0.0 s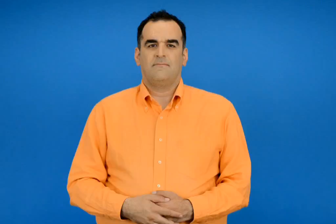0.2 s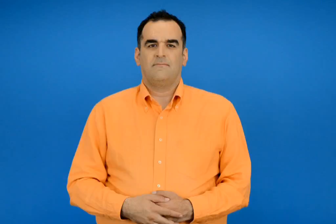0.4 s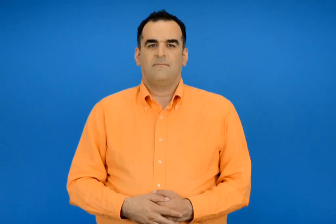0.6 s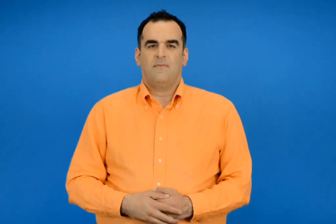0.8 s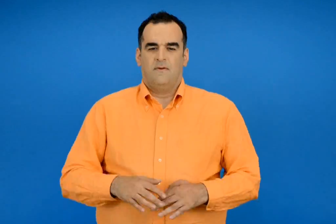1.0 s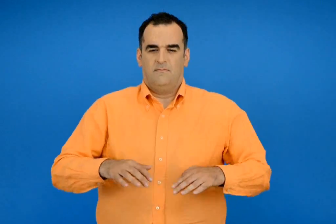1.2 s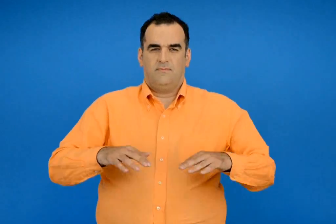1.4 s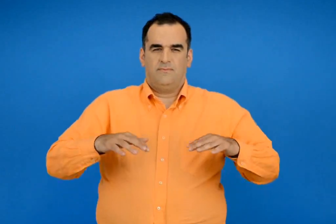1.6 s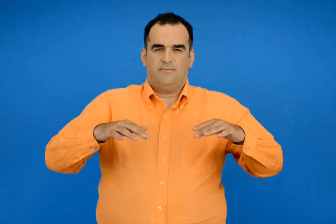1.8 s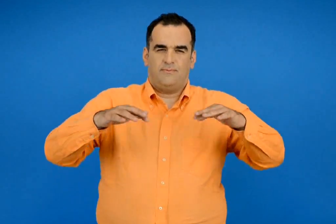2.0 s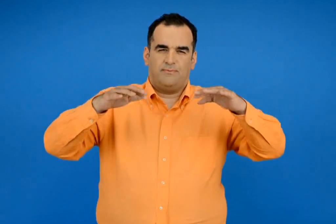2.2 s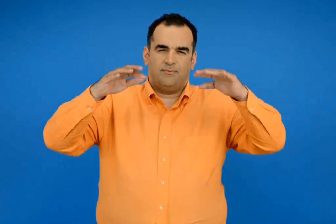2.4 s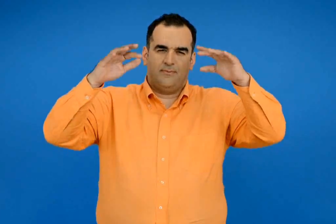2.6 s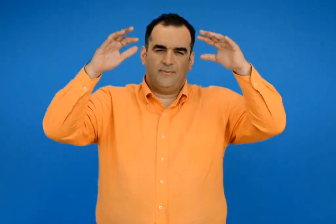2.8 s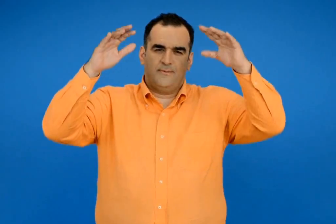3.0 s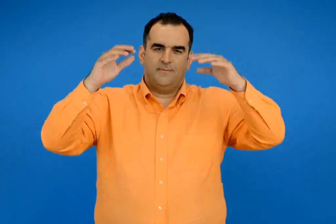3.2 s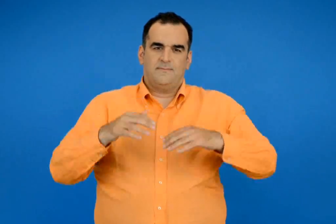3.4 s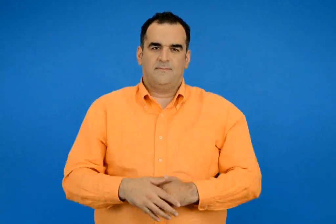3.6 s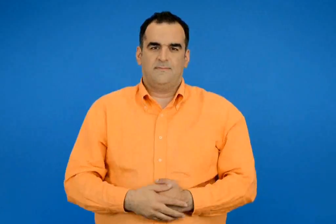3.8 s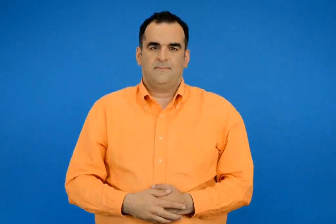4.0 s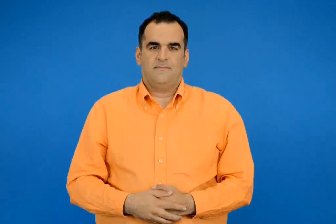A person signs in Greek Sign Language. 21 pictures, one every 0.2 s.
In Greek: εξάτμιση
